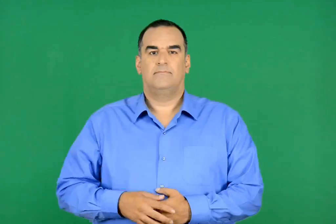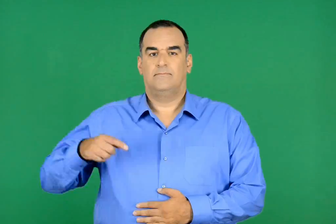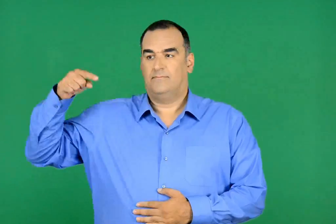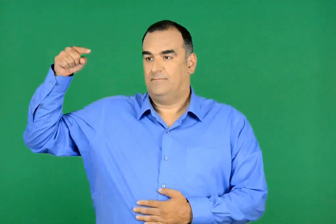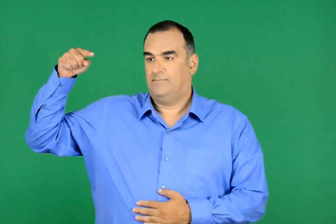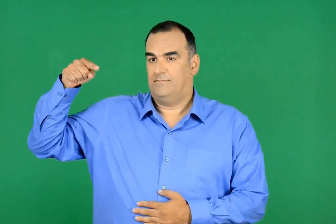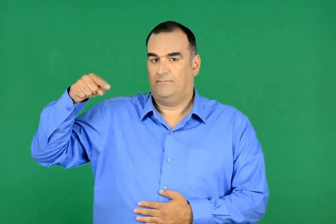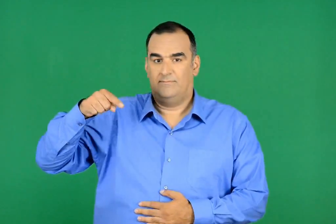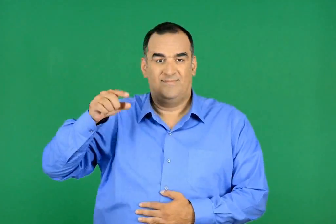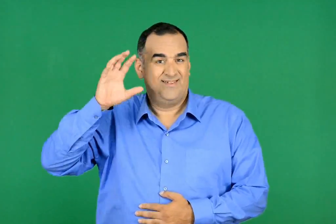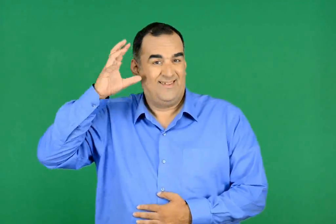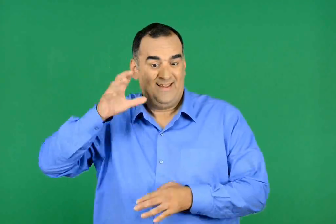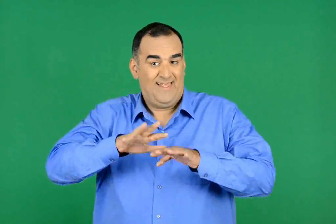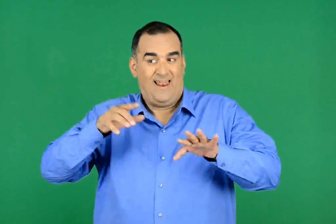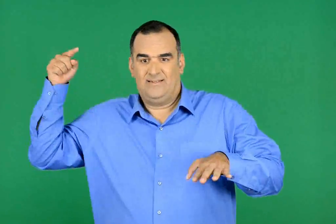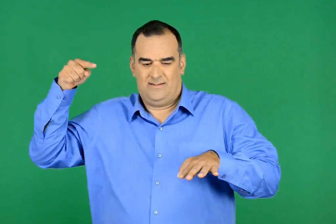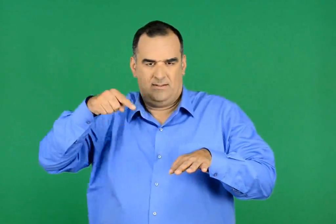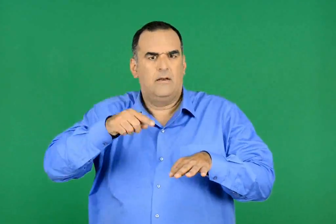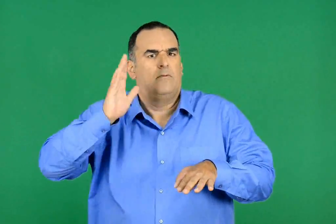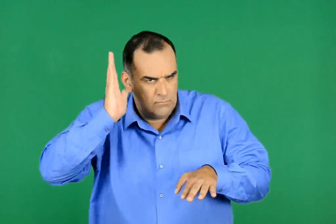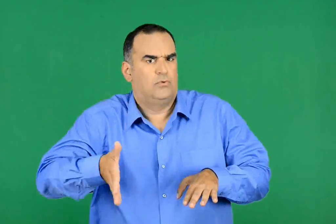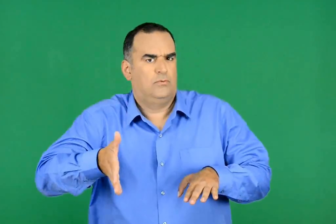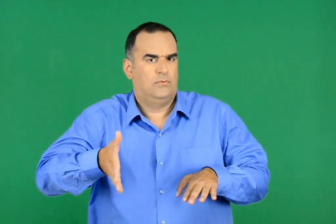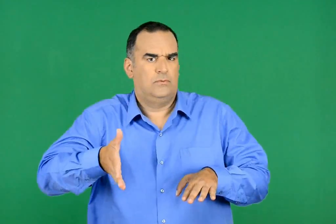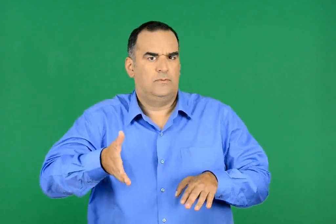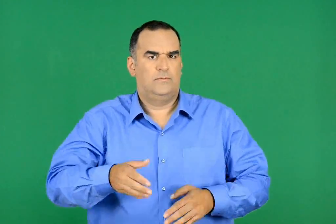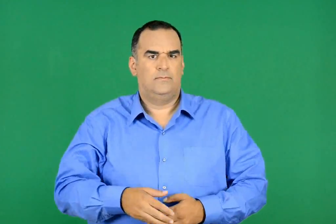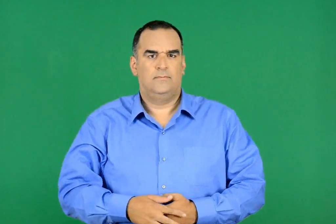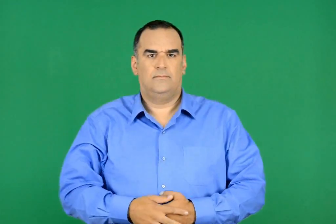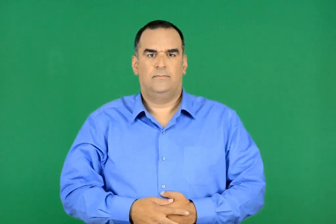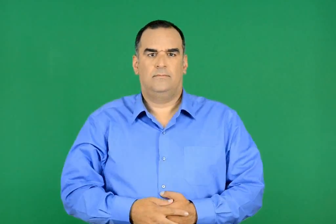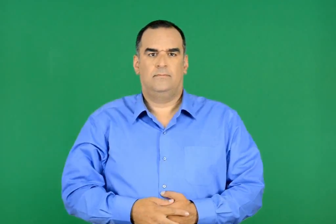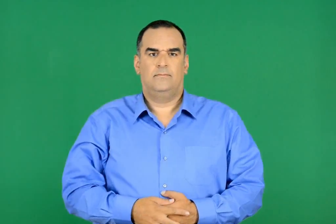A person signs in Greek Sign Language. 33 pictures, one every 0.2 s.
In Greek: μια τρελούτσικη ηλιαχτίδα µπορούσε να πάει στη θάλασσα
